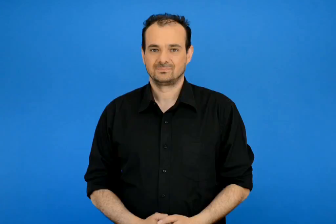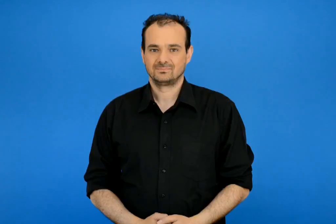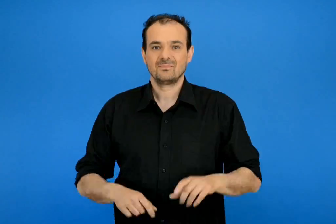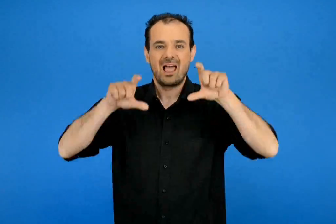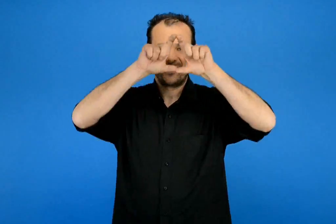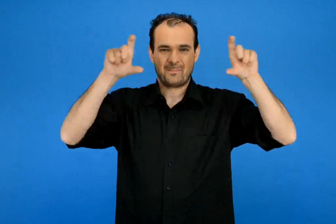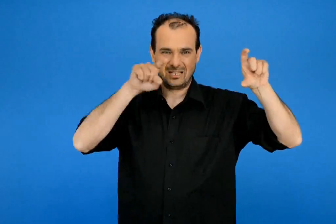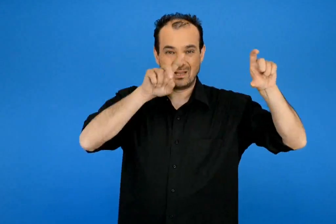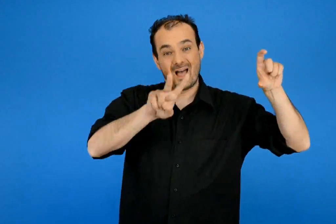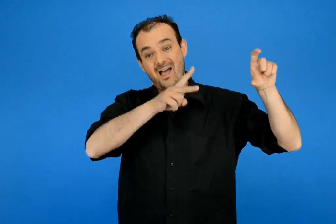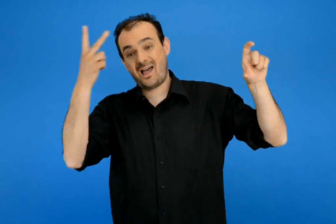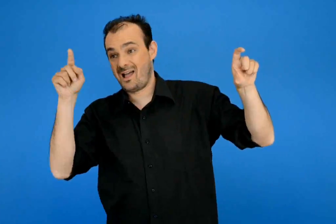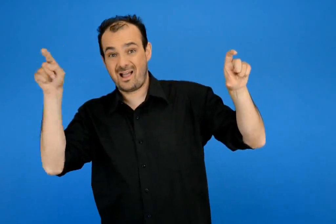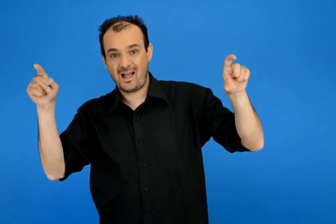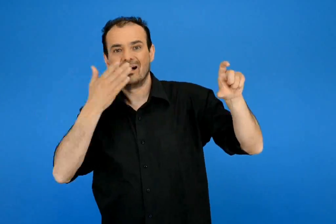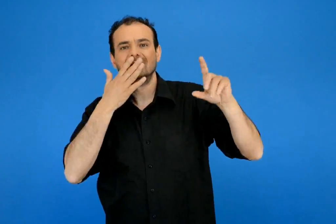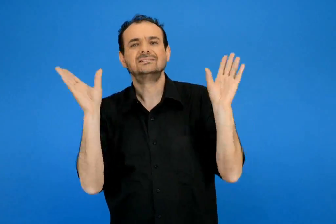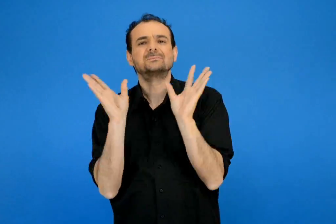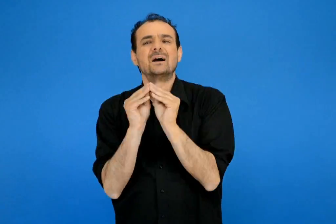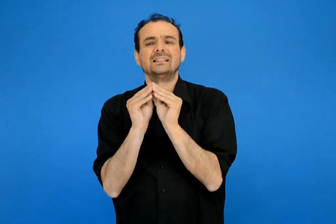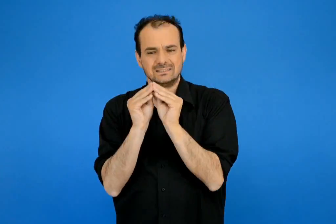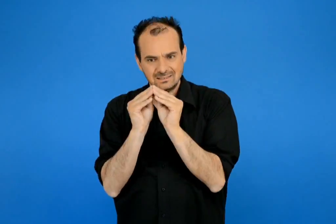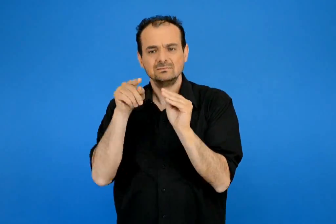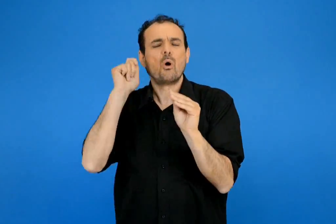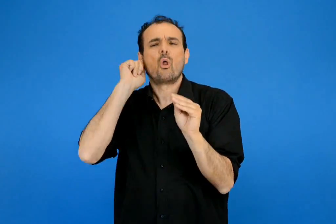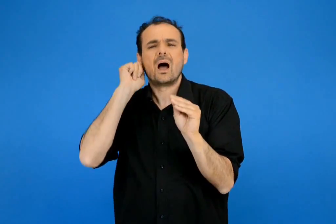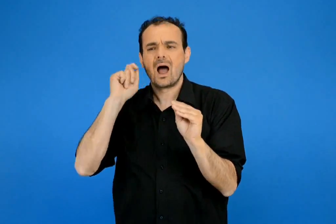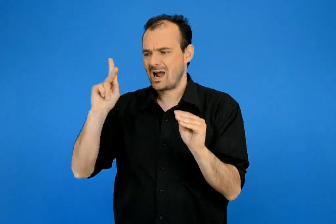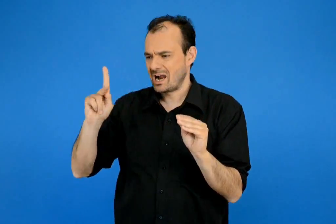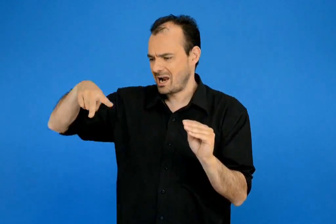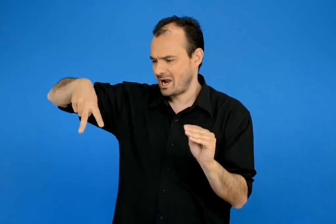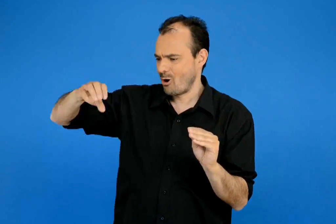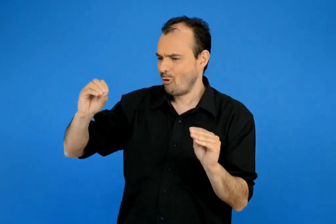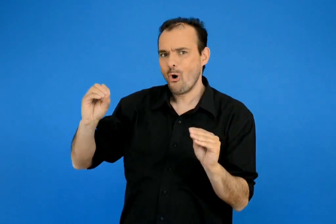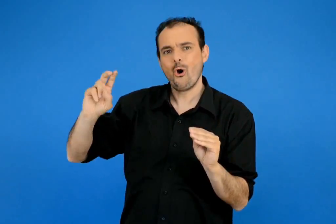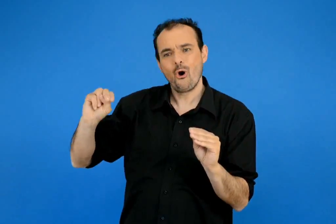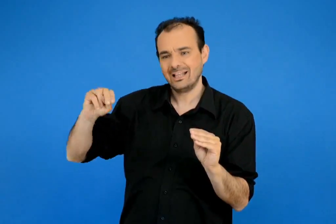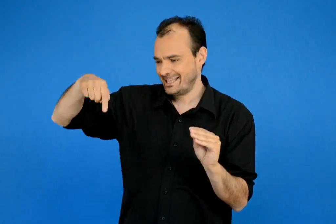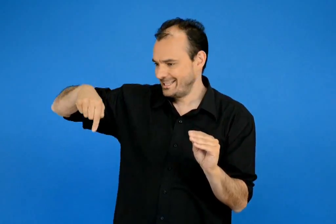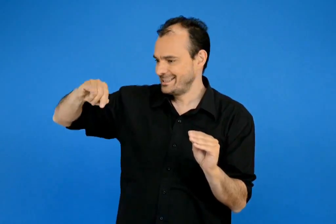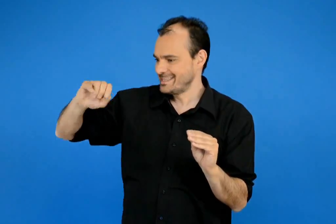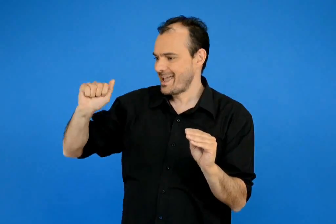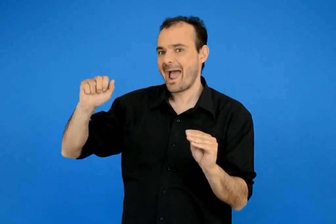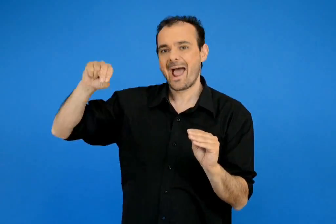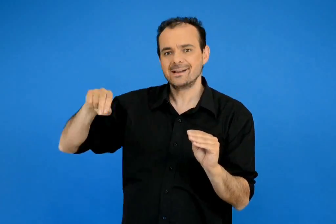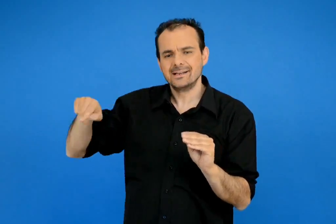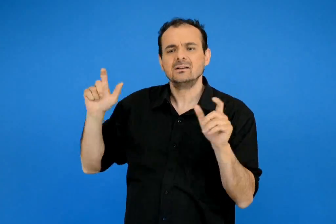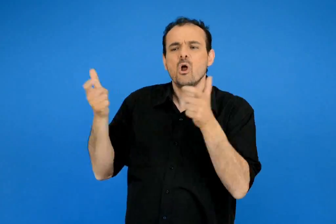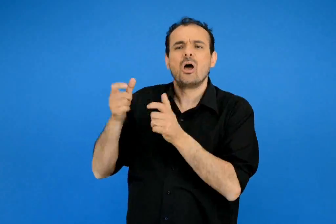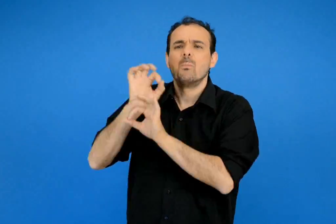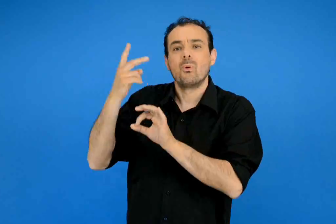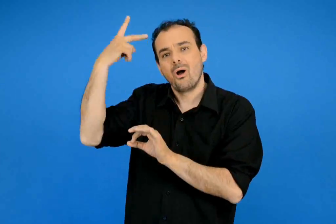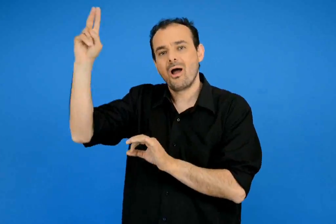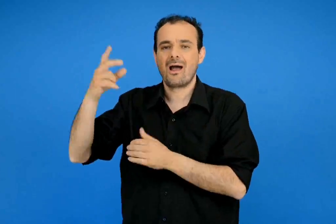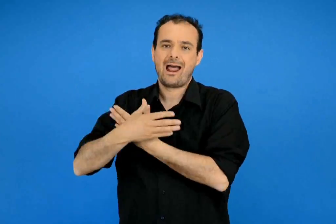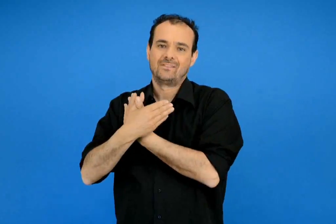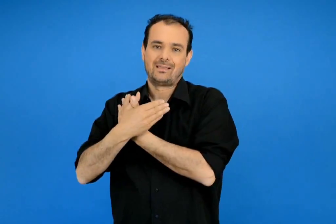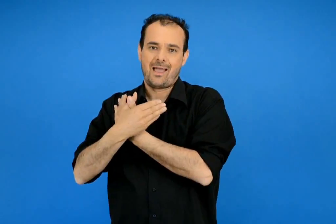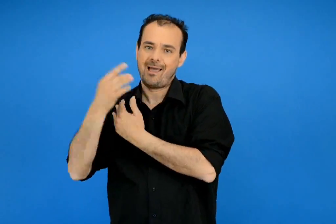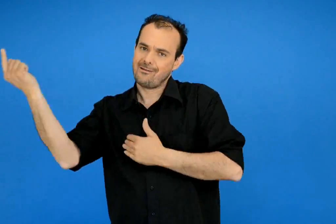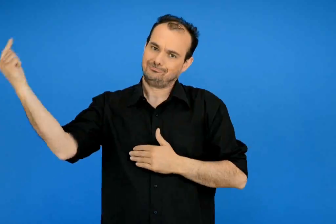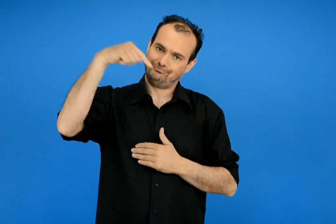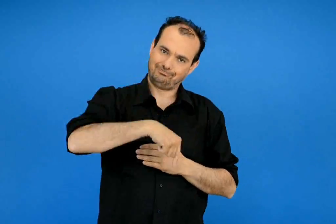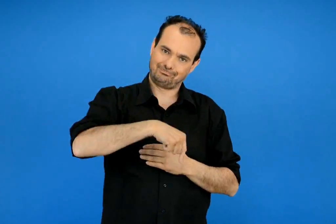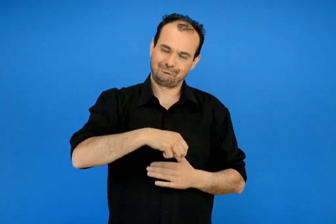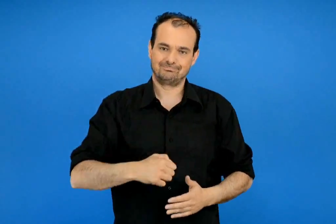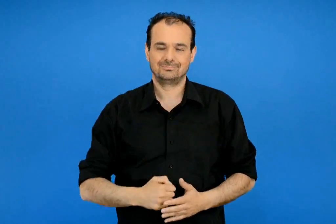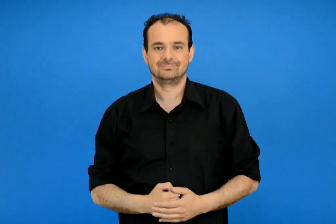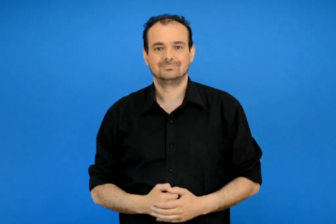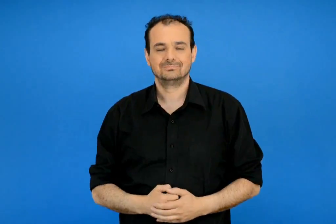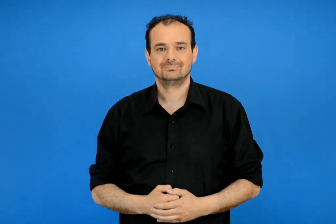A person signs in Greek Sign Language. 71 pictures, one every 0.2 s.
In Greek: στο διπλανό διαμέρισμα ζει ο συμμαθητής της ο κλοντιαν έχει έρθει με την οικογένεια του από την αλβανία
